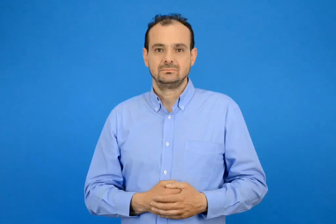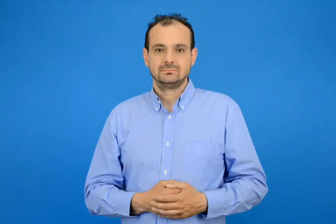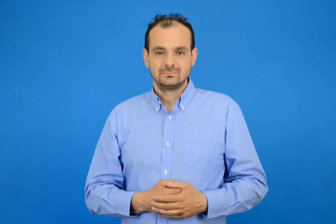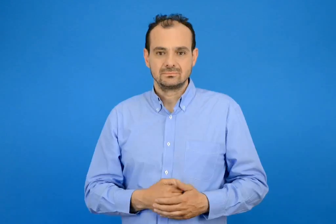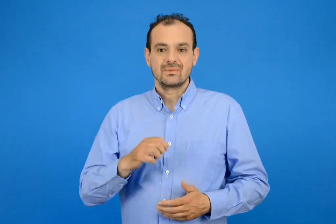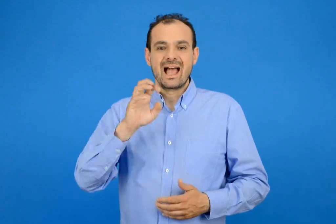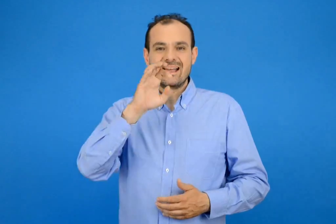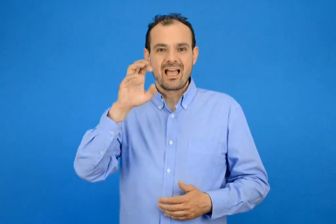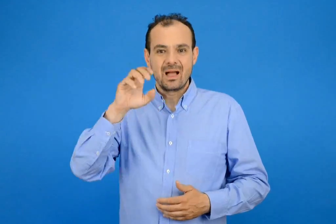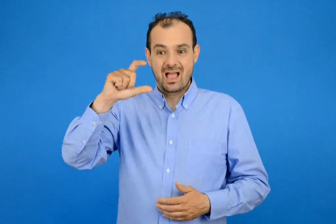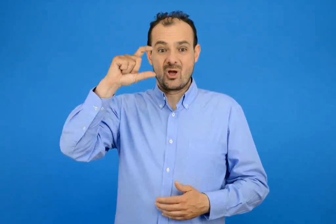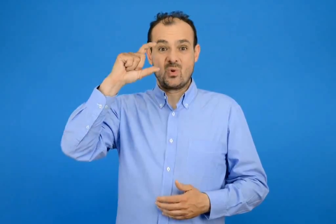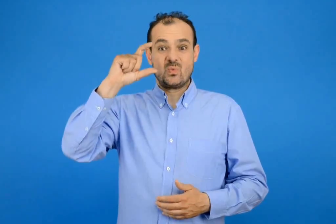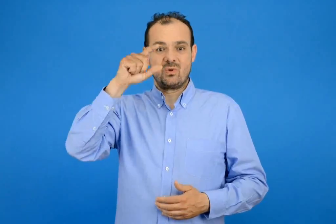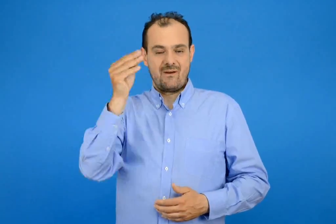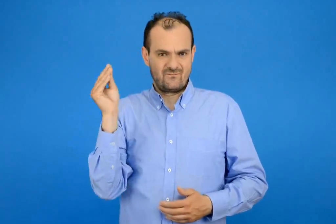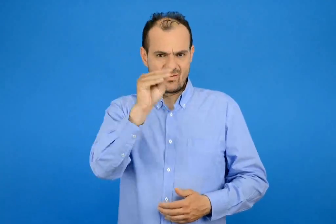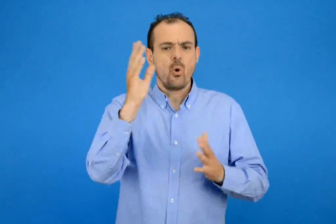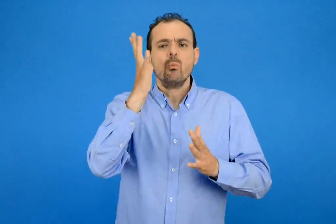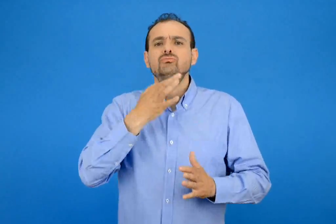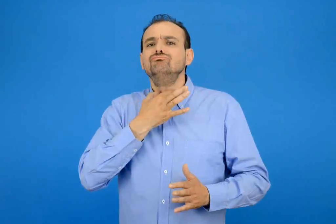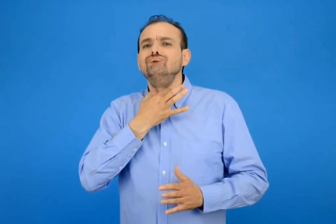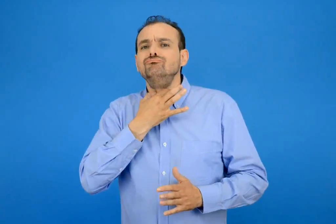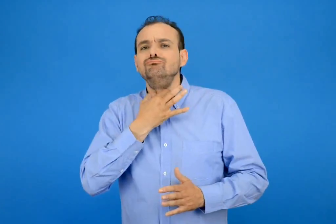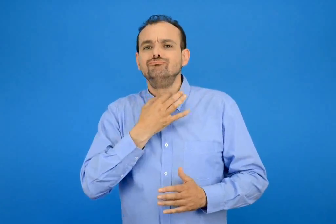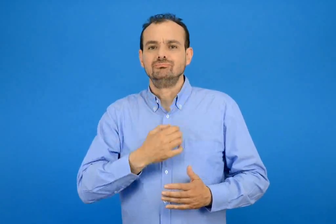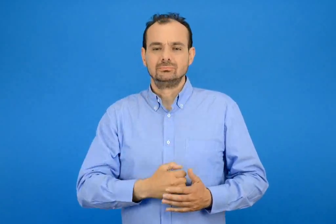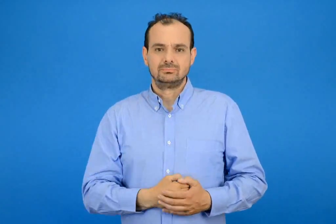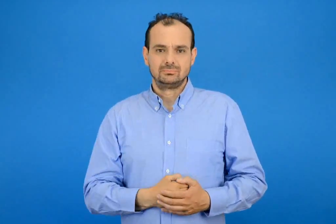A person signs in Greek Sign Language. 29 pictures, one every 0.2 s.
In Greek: βαλέ κεφάλαιο γράμμα οπού χρειάζεται
